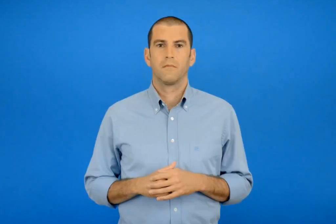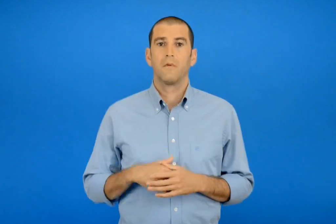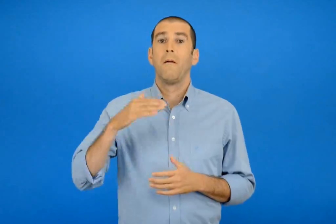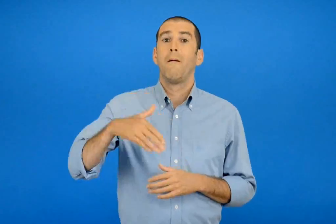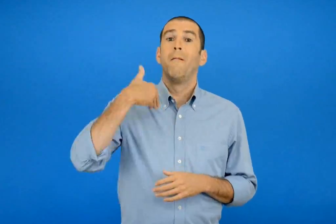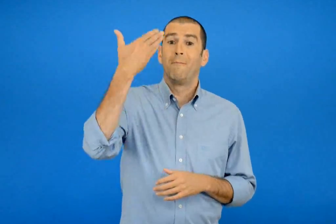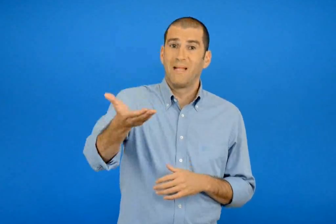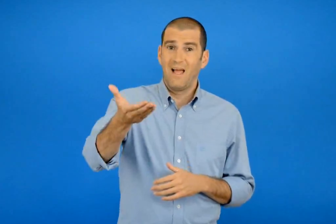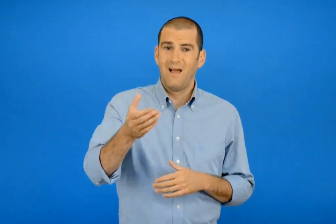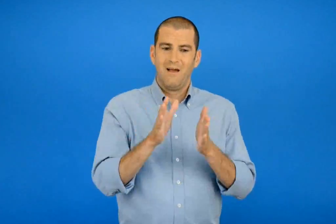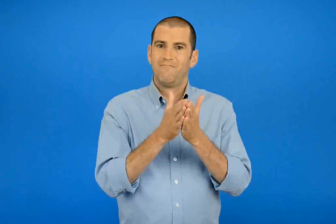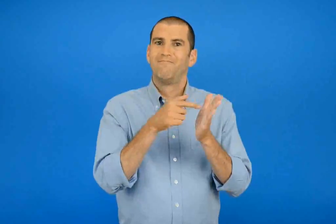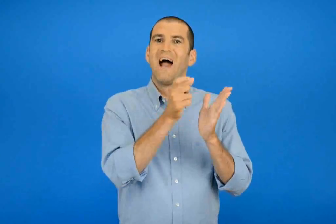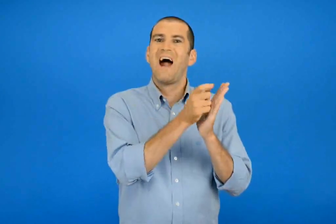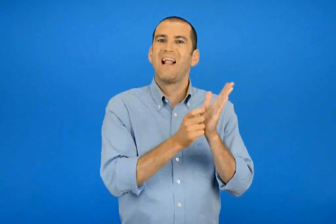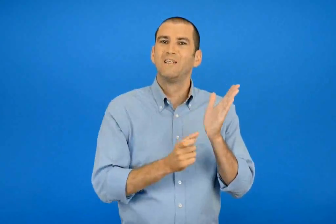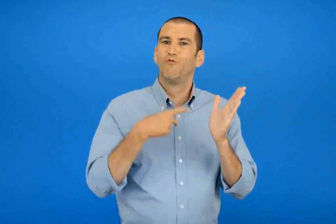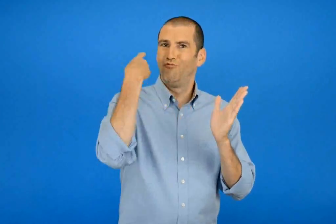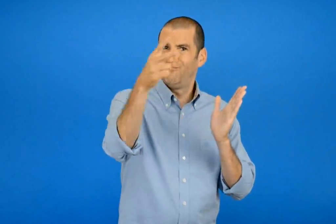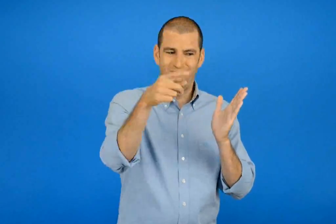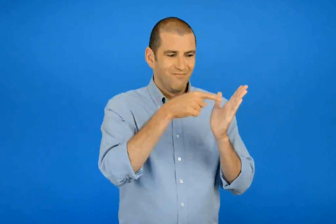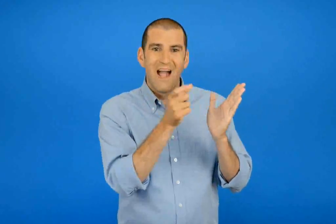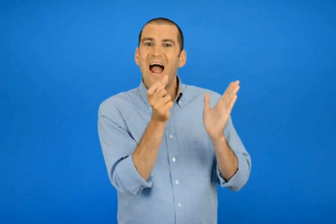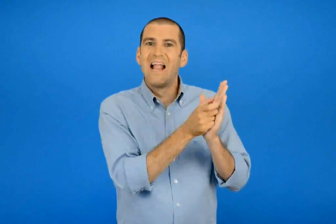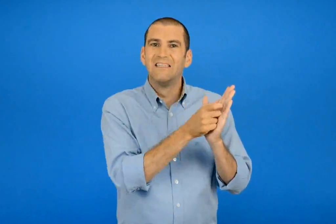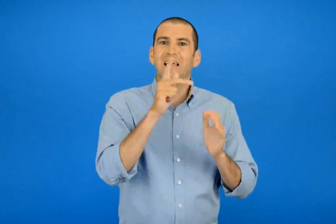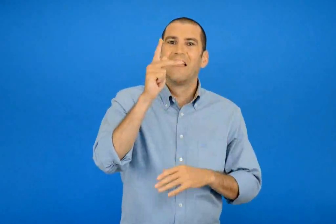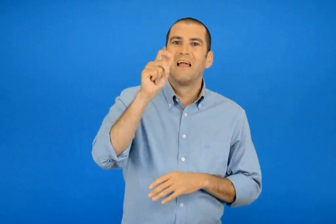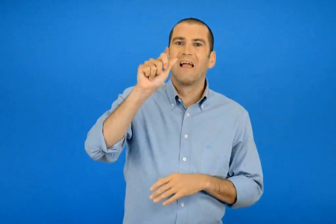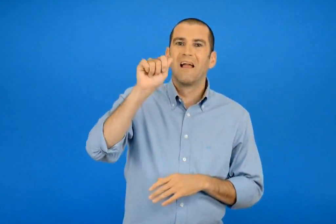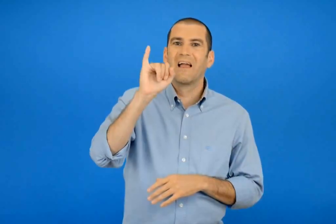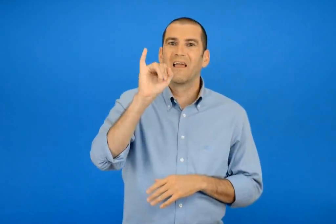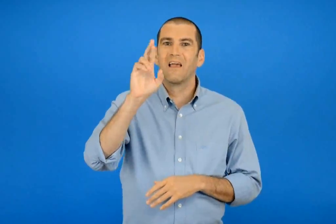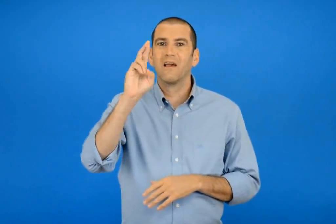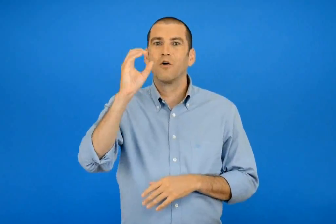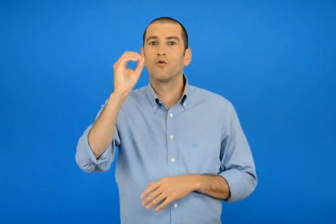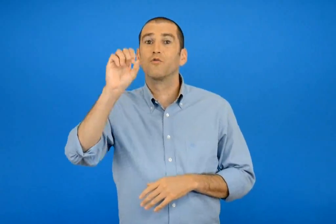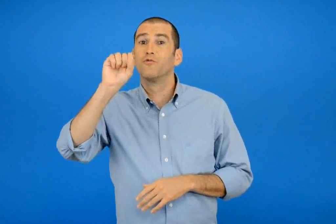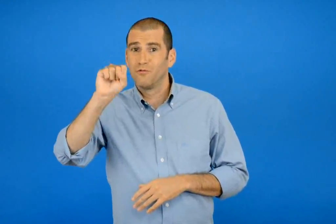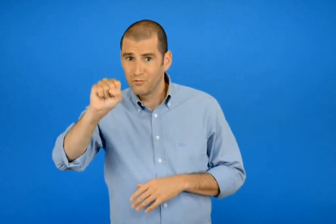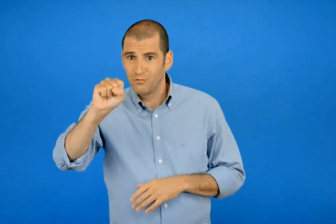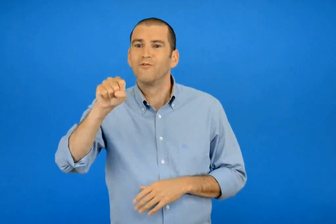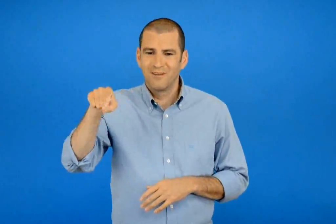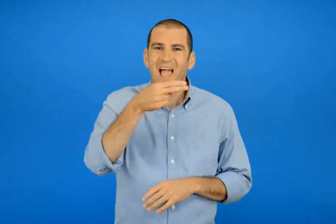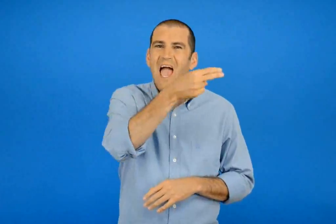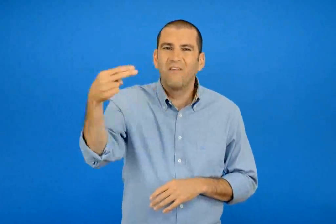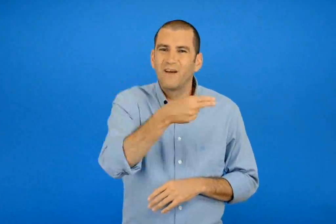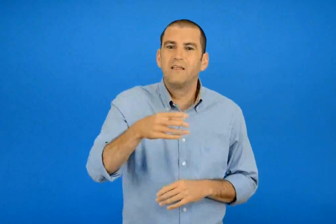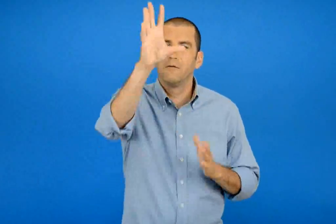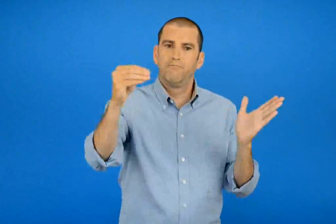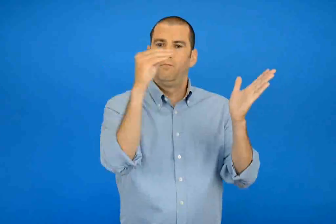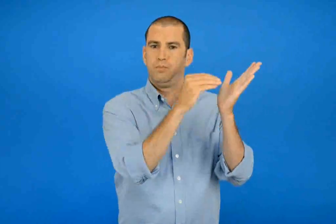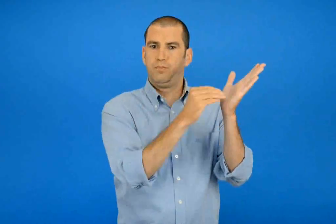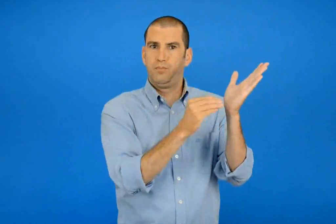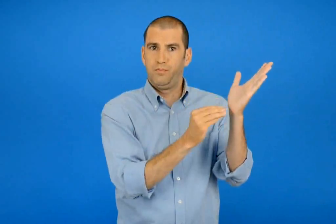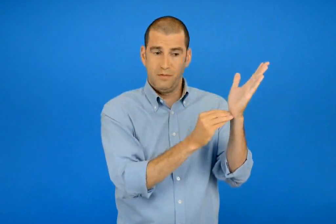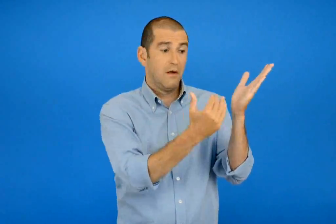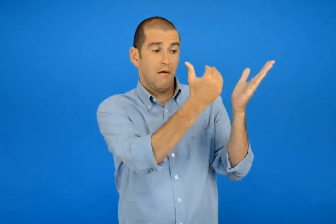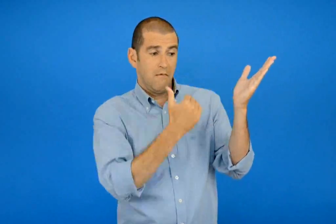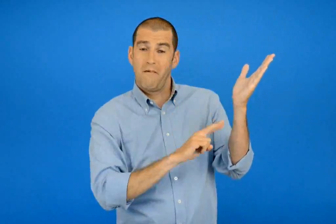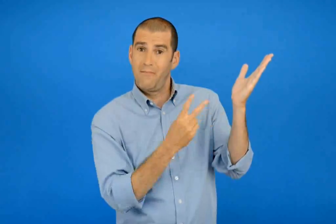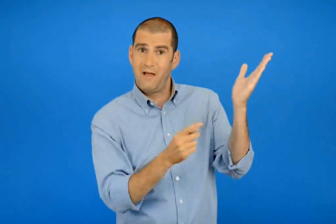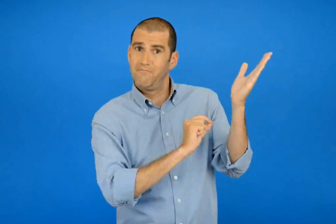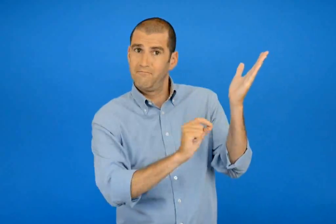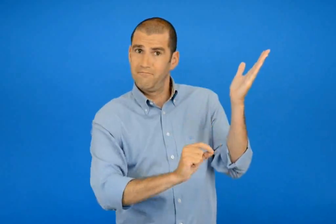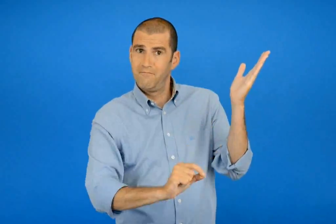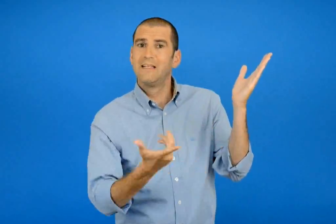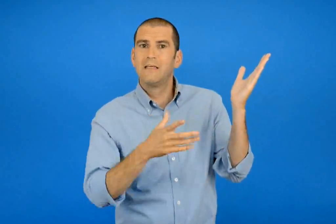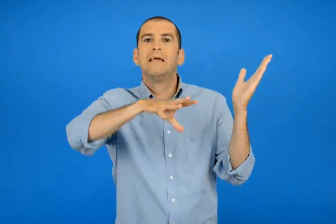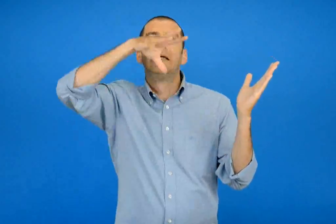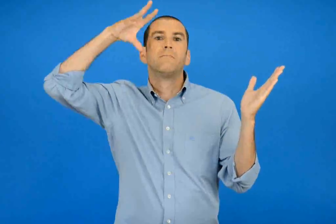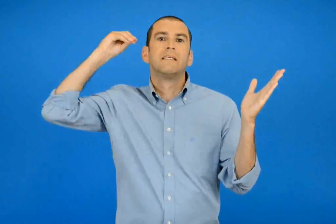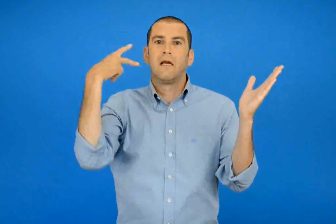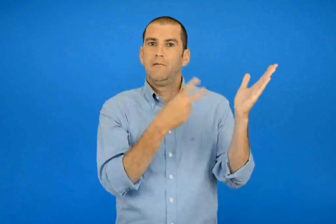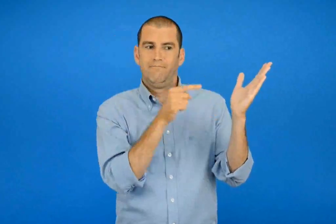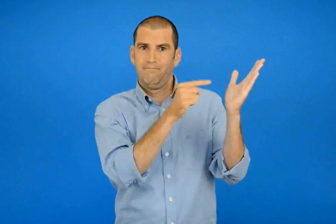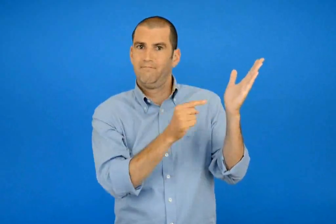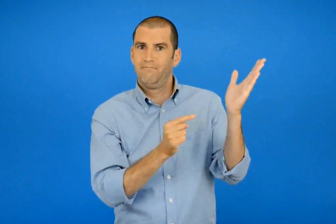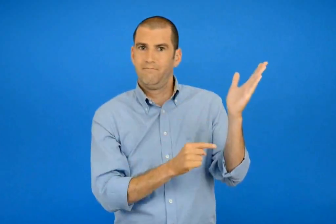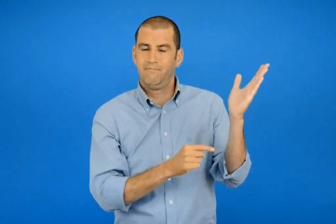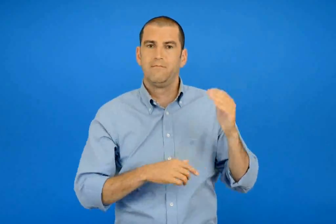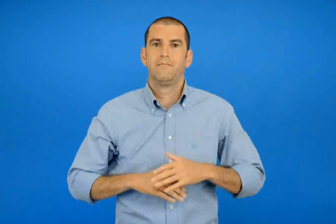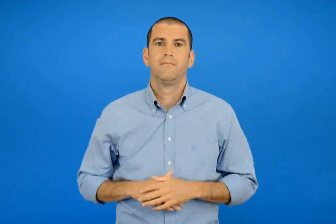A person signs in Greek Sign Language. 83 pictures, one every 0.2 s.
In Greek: έπειτα αντίγραψε τις εκφράσεις στο λεξικό σου στη λέξη καιρός και αν μπορείς συμπλήρωσε τη σημασία τους
